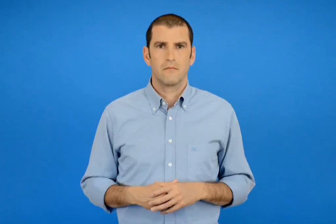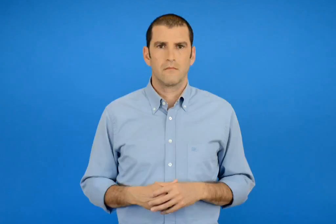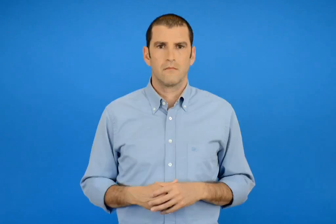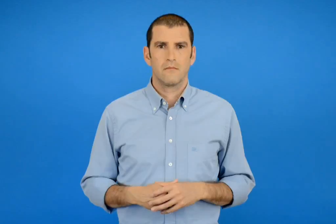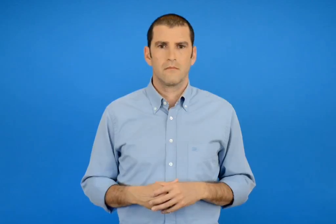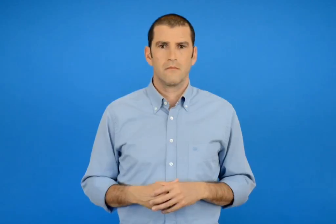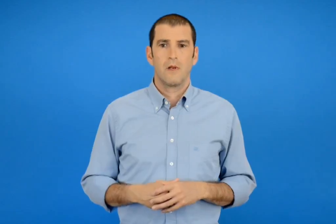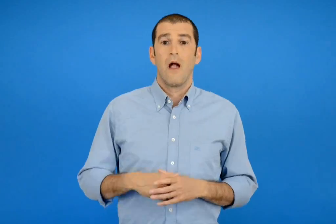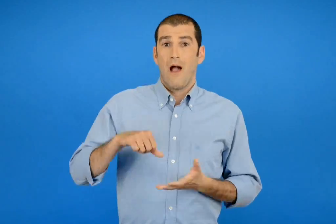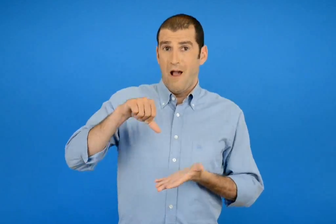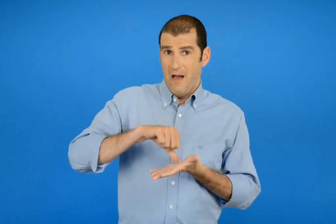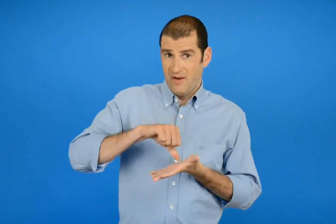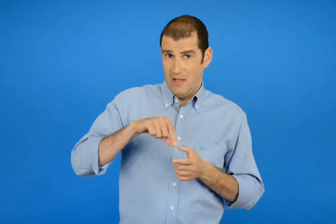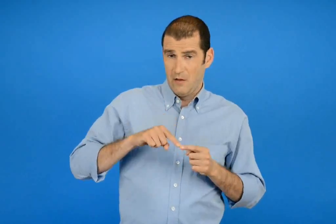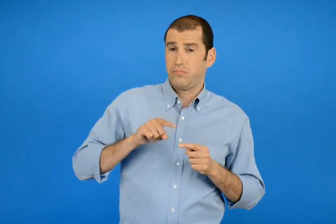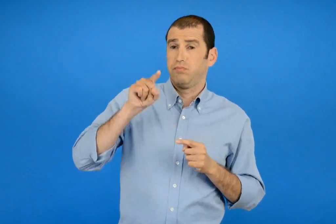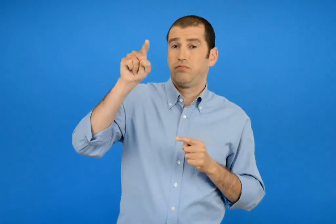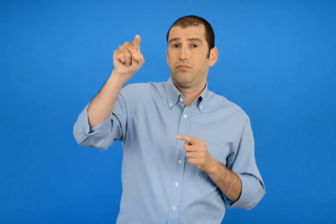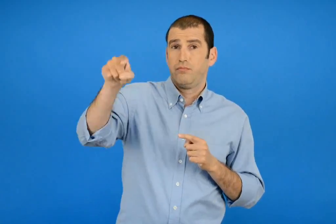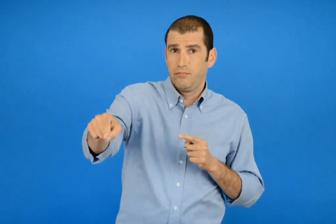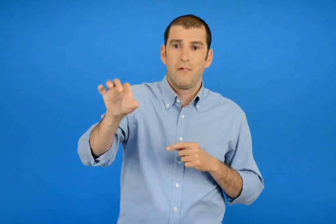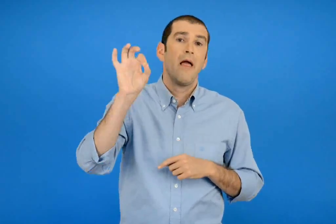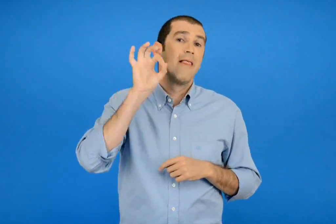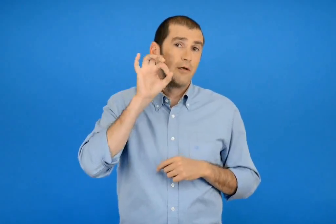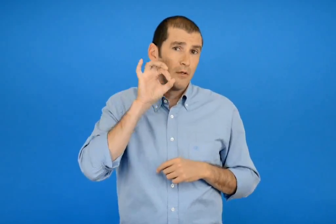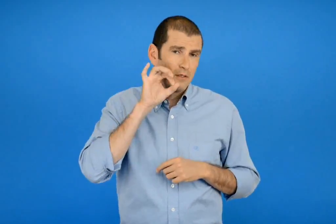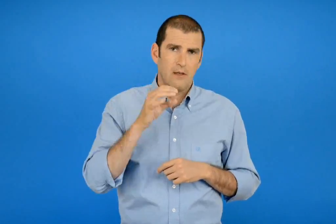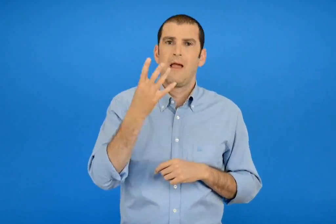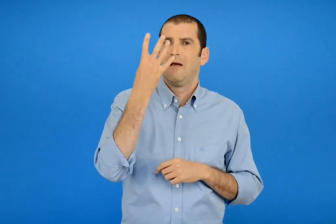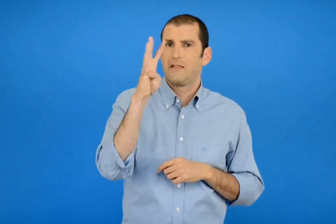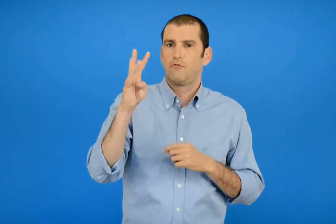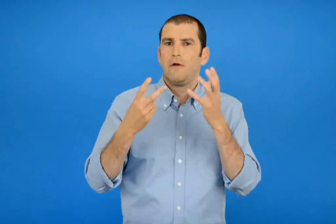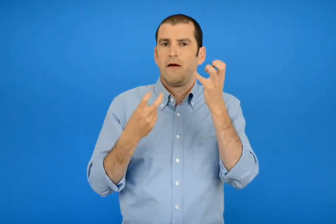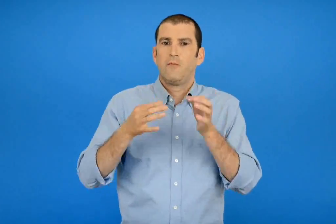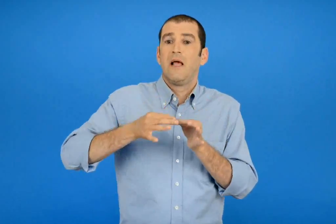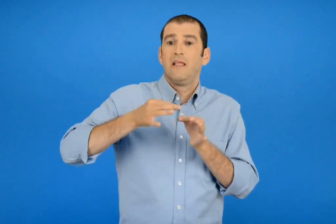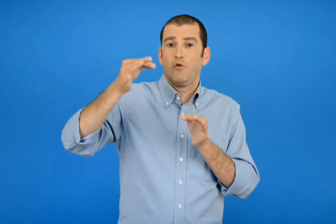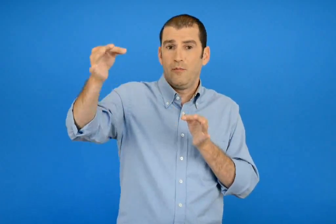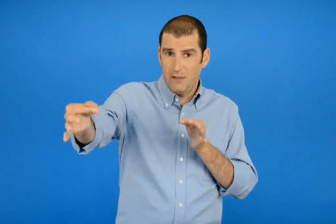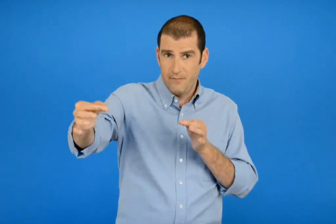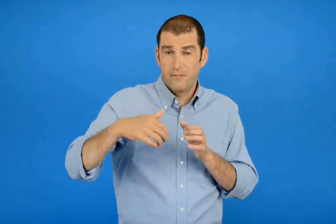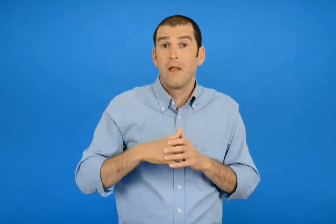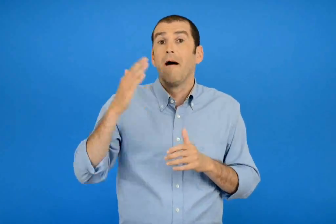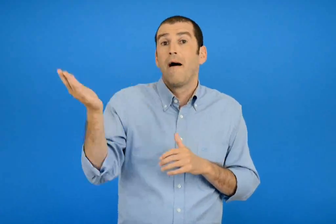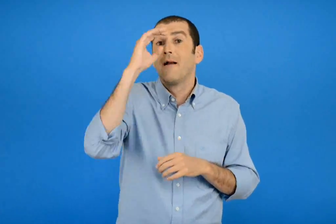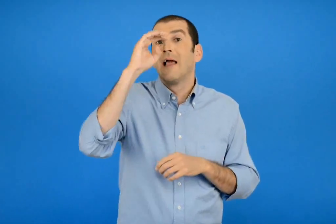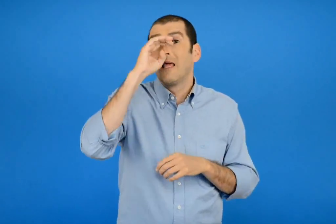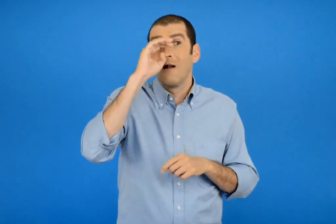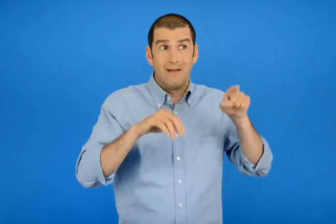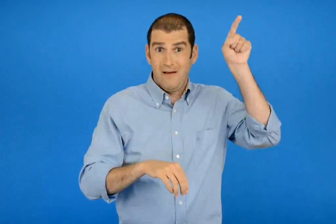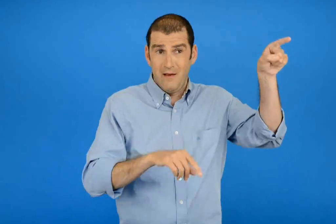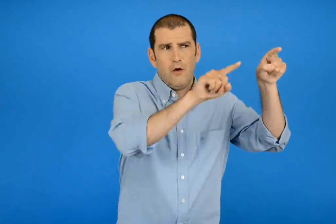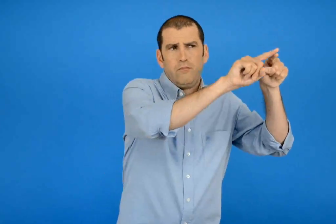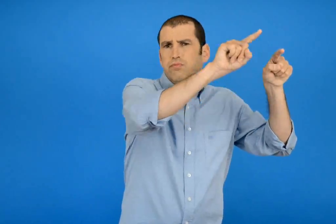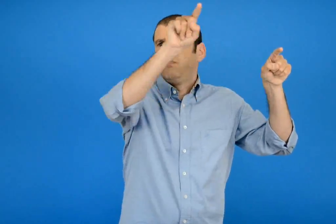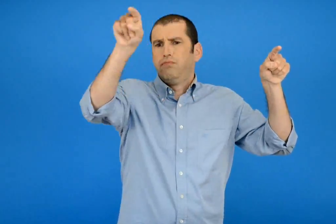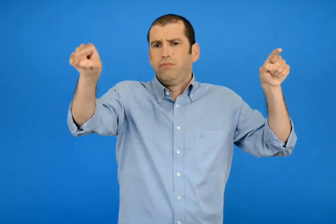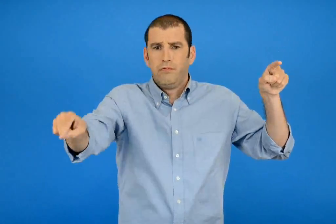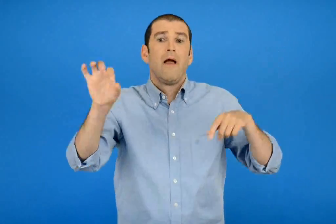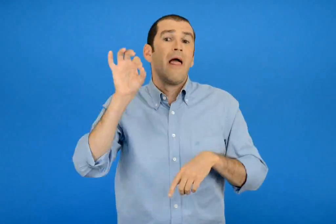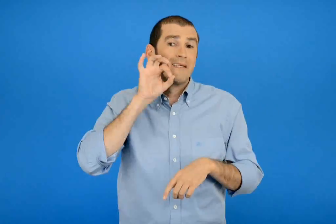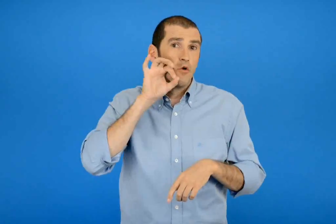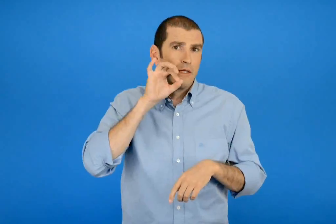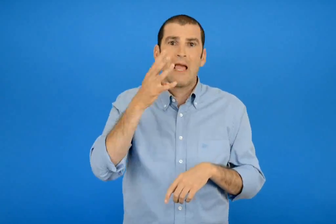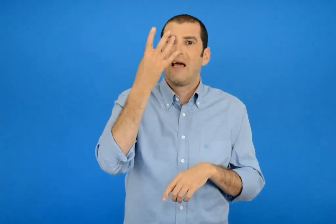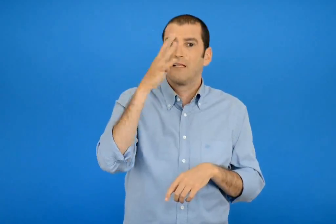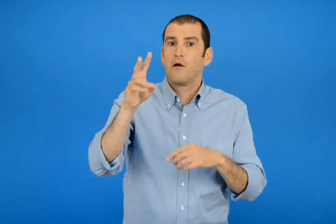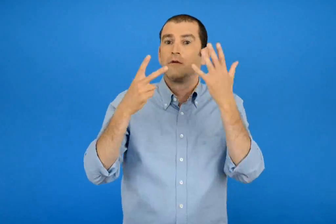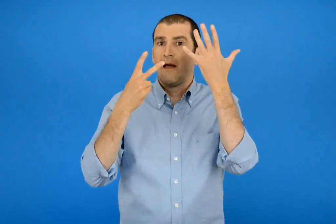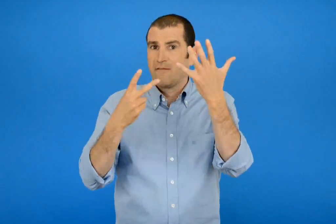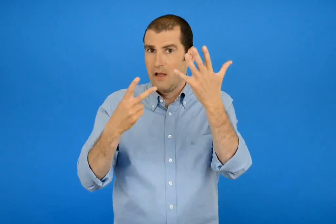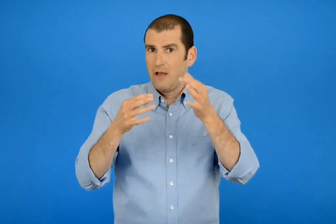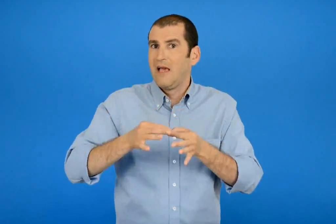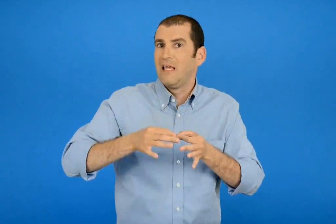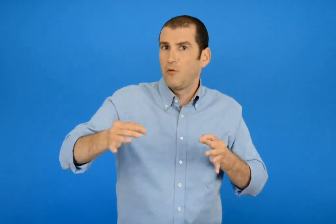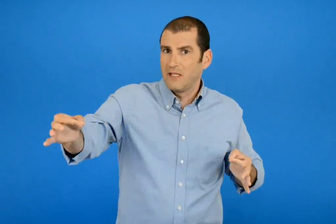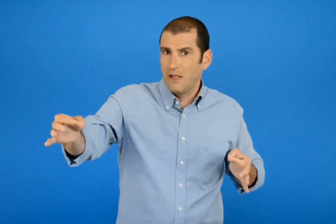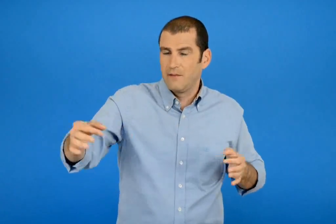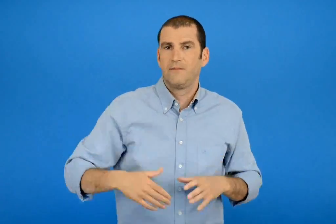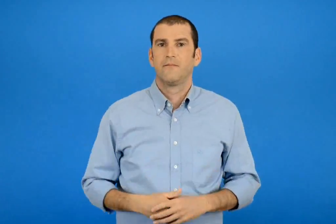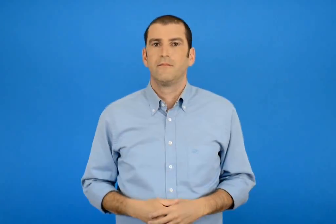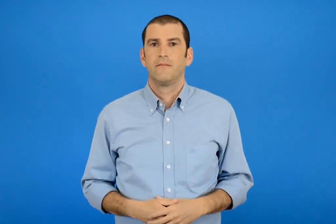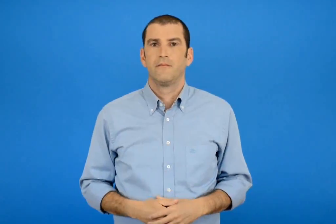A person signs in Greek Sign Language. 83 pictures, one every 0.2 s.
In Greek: η απόσταση από τη θεσσαλονίκη στην αθηνά είναι 470 χιλιόμετρα αν τα γιάννενα απέχουν 407 χιλιόμετρα από τη θεσσαλονίκη
